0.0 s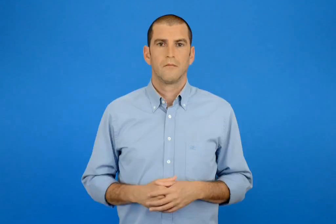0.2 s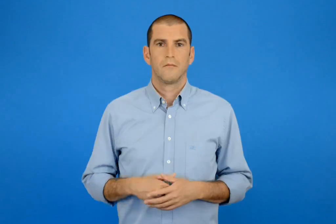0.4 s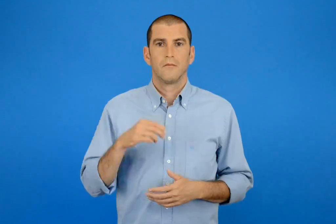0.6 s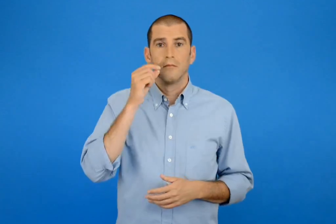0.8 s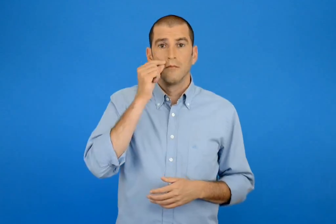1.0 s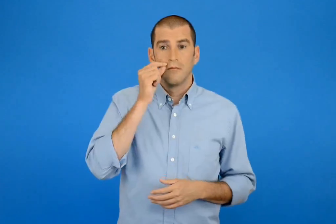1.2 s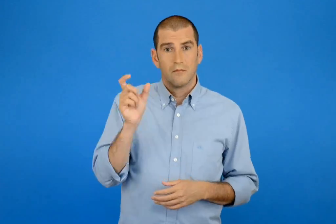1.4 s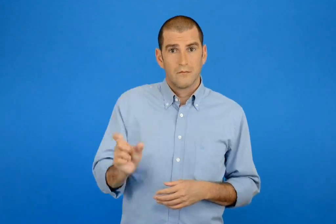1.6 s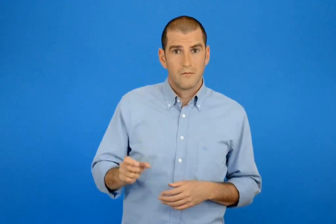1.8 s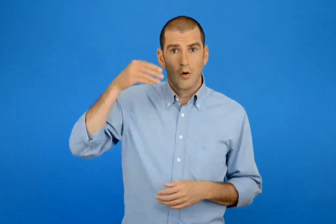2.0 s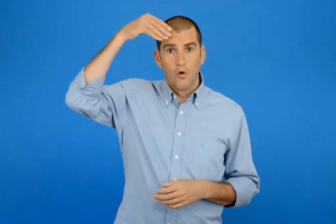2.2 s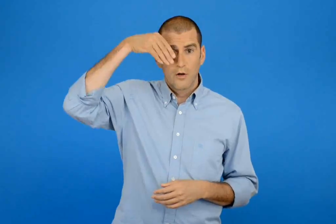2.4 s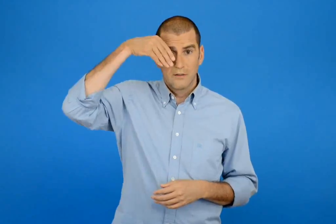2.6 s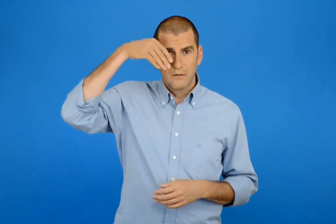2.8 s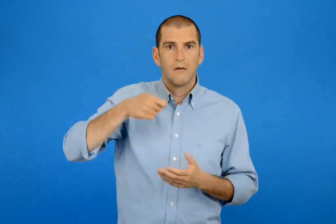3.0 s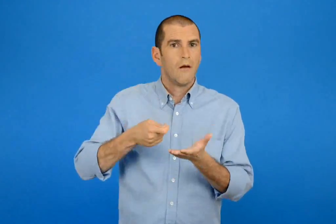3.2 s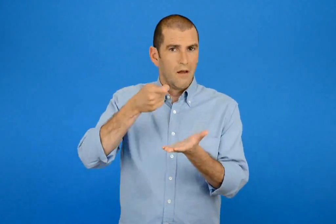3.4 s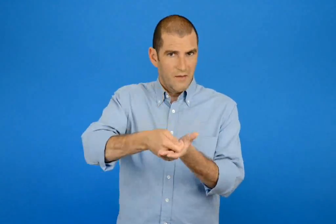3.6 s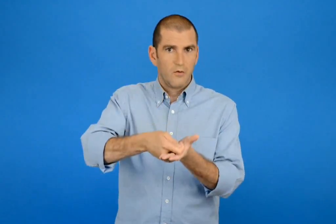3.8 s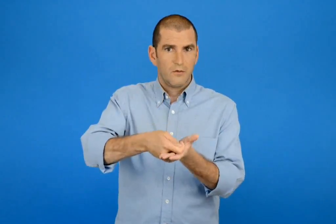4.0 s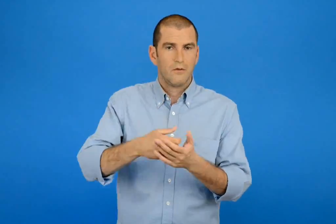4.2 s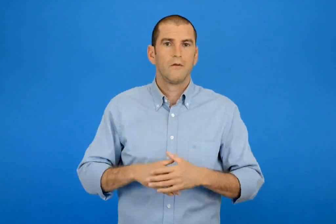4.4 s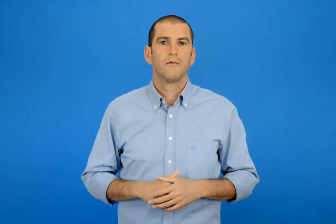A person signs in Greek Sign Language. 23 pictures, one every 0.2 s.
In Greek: ο ορέστης θα πληρώσει
